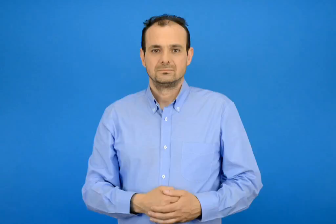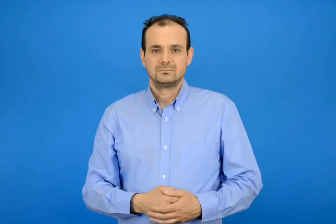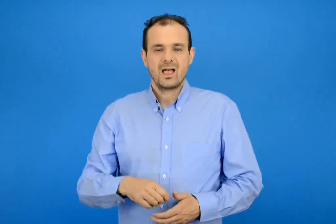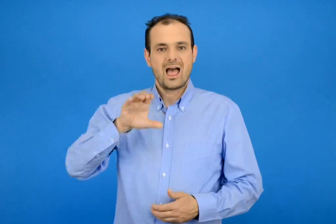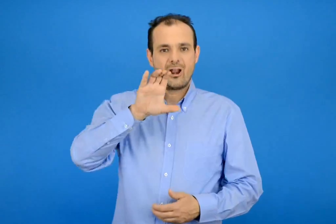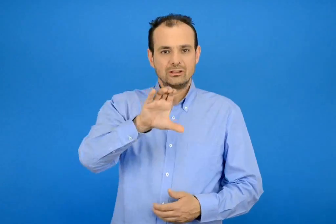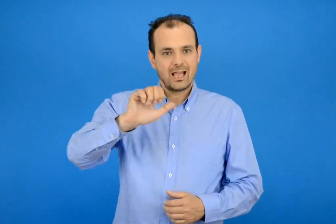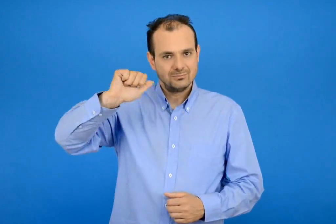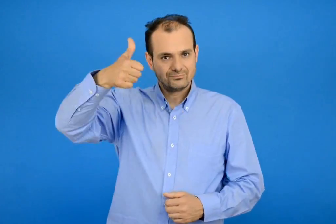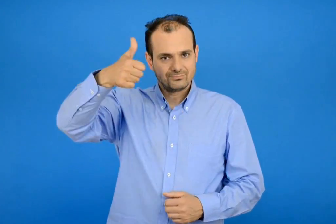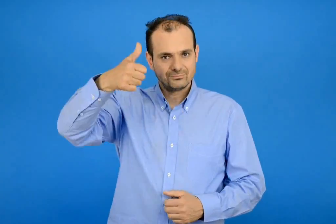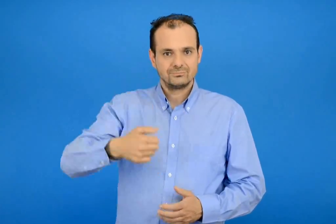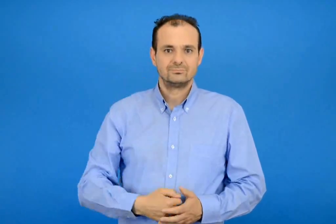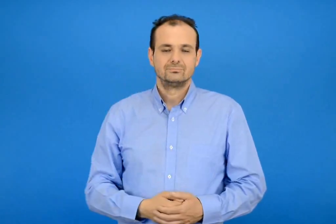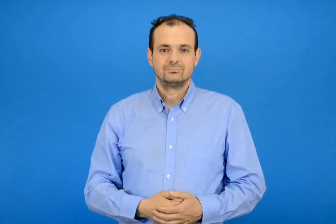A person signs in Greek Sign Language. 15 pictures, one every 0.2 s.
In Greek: ενότητα 1
